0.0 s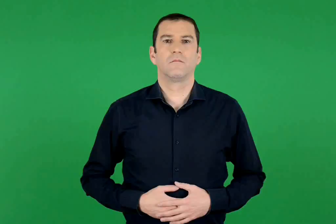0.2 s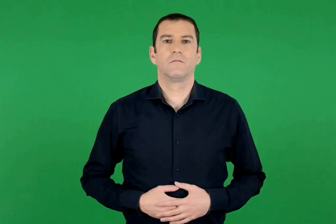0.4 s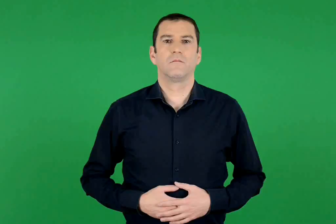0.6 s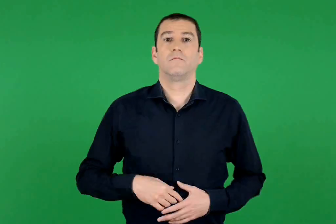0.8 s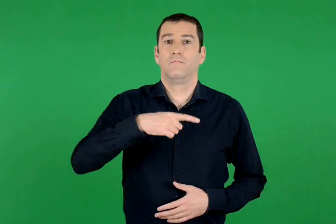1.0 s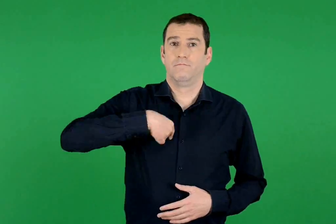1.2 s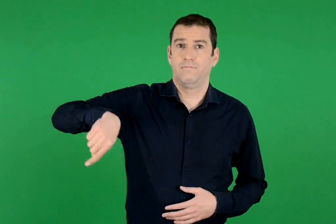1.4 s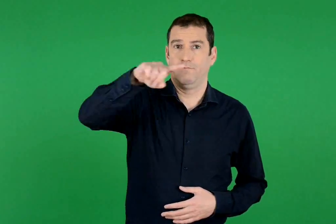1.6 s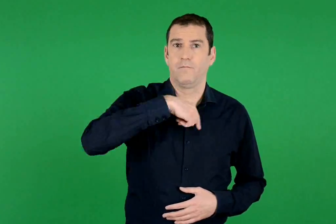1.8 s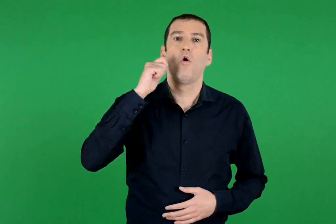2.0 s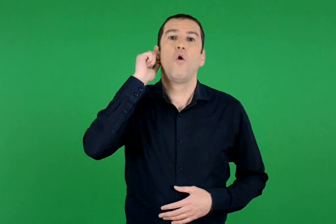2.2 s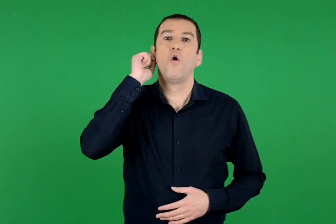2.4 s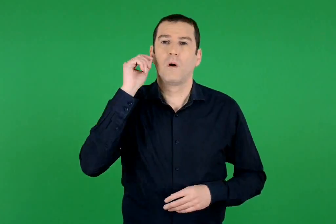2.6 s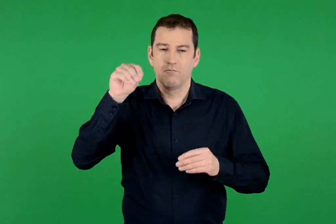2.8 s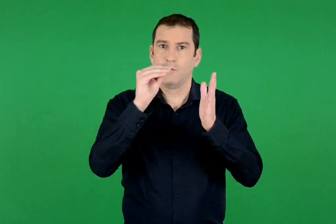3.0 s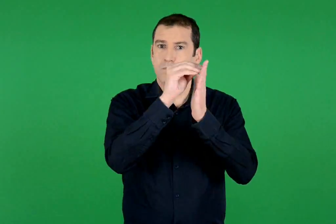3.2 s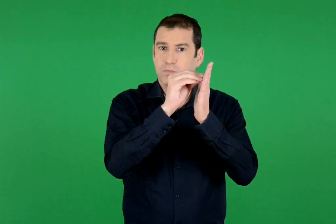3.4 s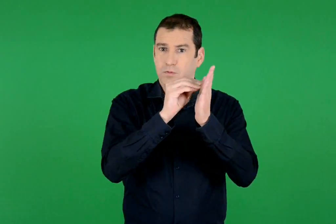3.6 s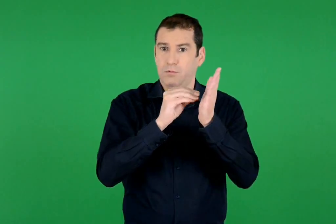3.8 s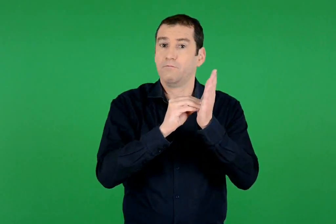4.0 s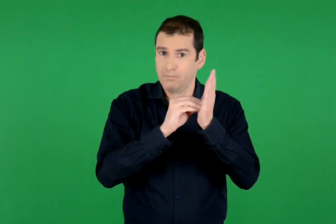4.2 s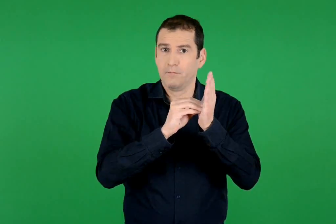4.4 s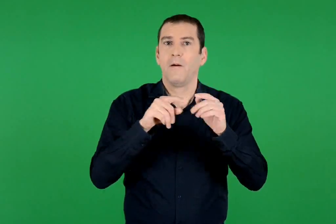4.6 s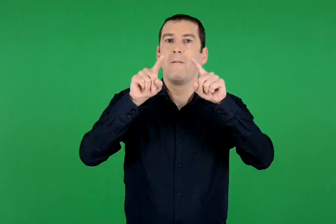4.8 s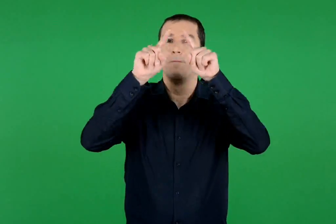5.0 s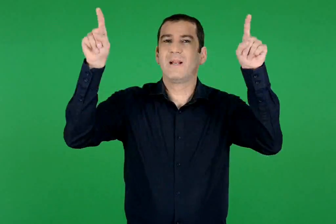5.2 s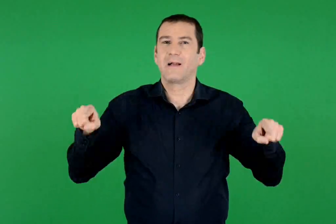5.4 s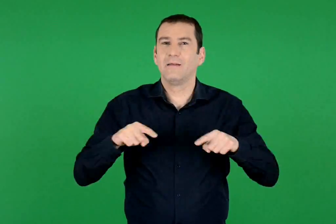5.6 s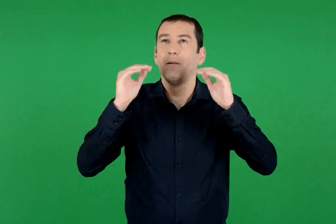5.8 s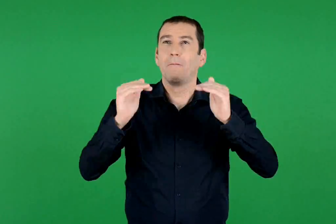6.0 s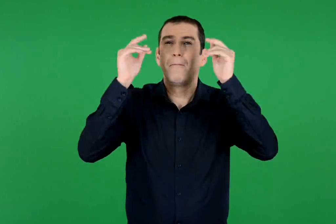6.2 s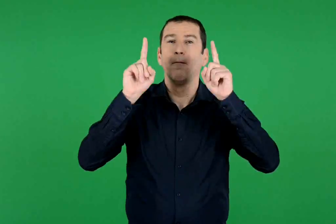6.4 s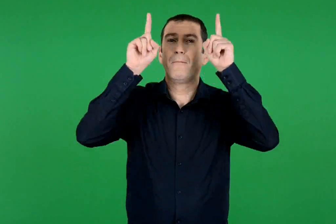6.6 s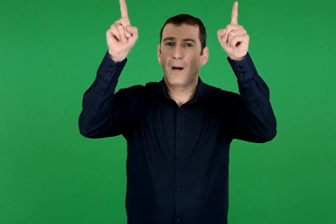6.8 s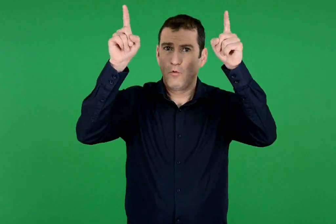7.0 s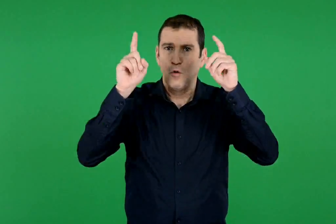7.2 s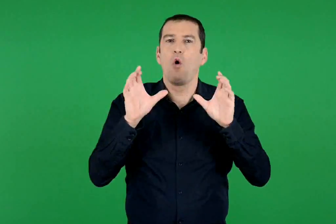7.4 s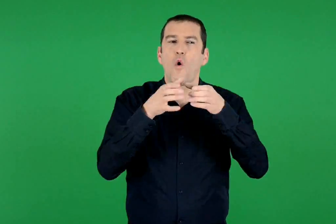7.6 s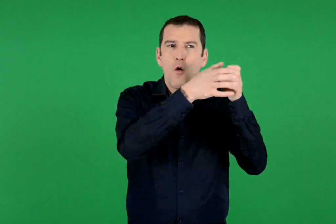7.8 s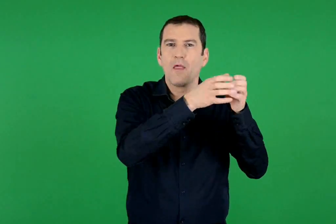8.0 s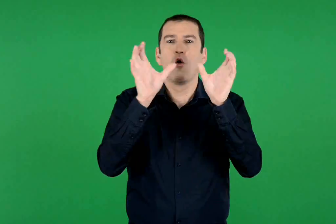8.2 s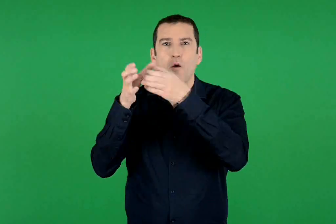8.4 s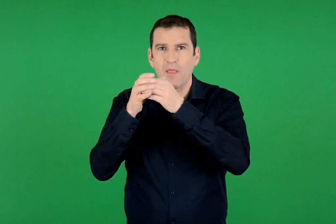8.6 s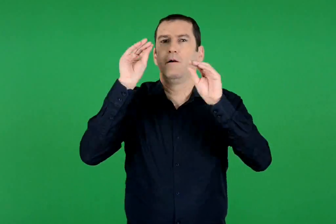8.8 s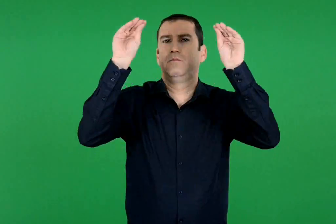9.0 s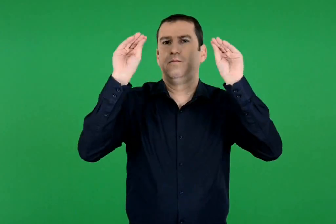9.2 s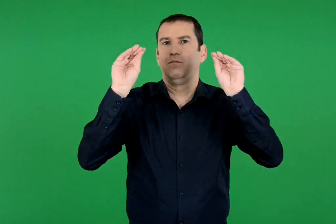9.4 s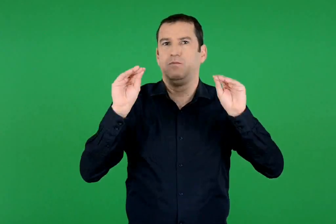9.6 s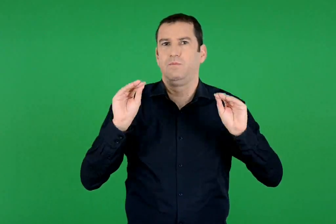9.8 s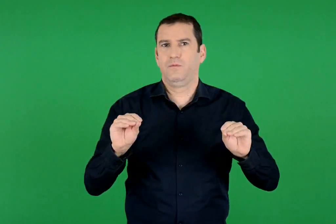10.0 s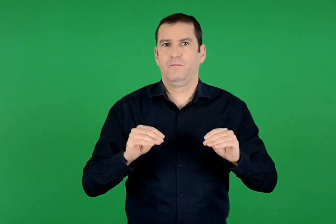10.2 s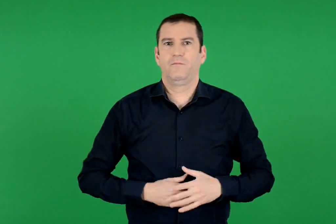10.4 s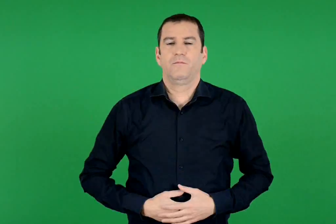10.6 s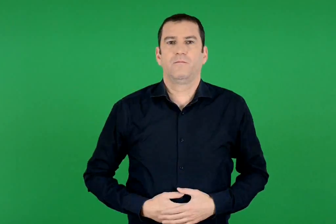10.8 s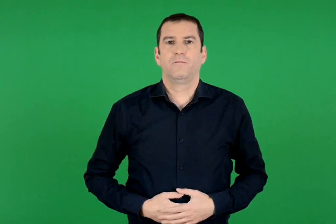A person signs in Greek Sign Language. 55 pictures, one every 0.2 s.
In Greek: τα ονομάζουμε και συμπληρώνουμε τις δύο ομάδες του παραπάνω πίνακα
